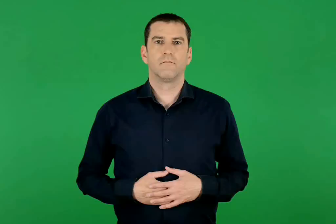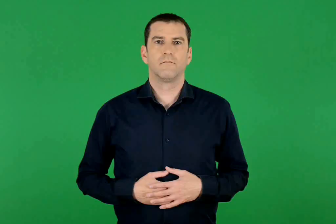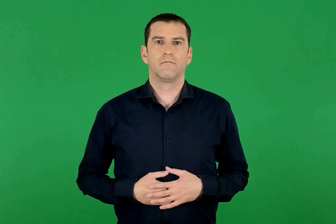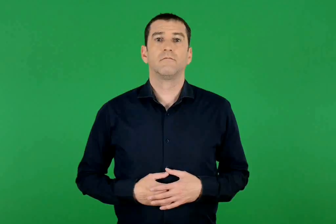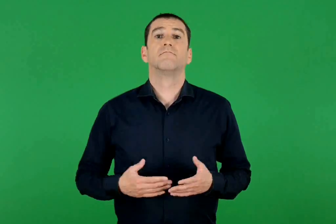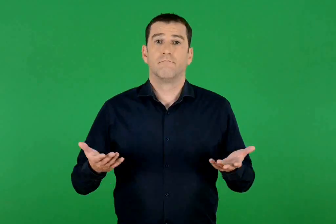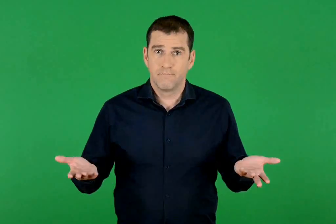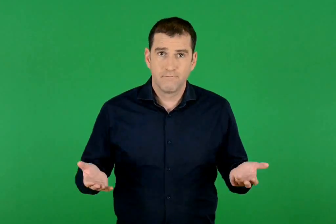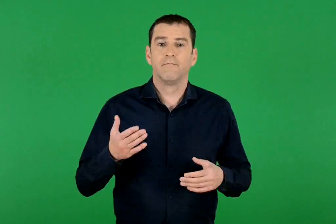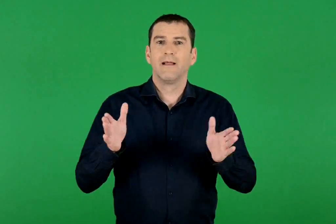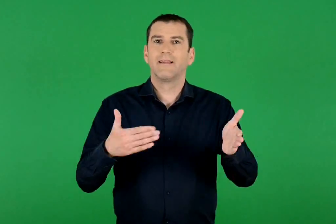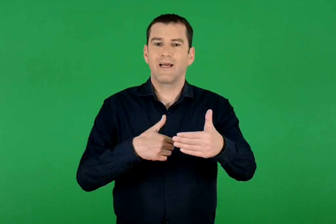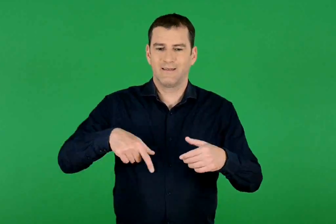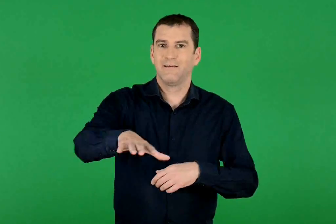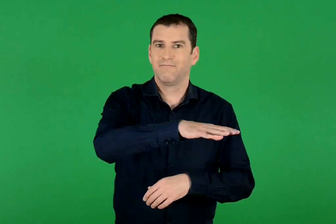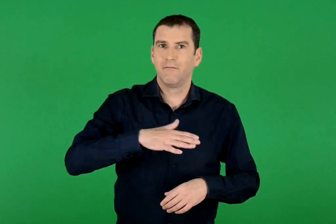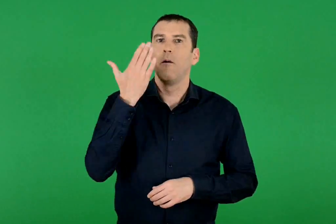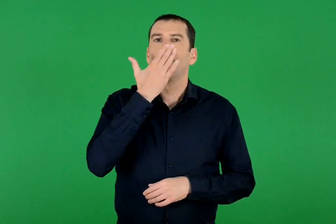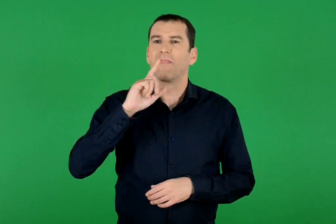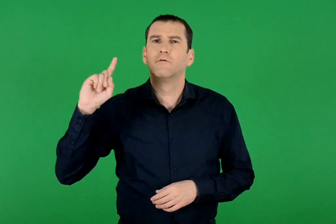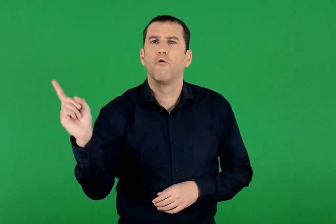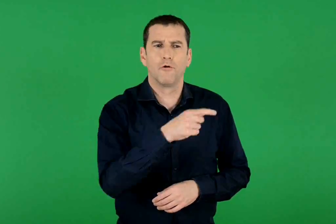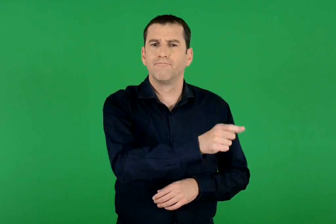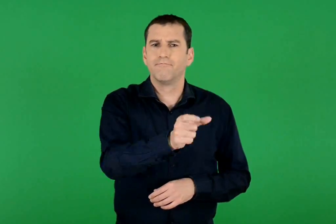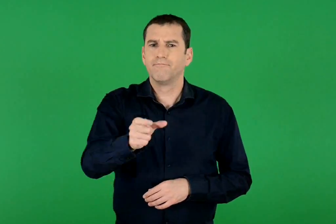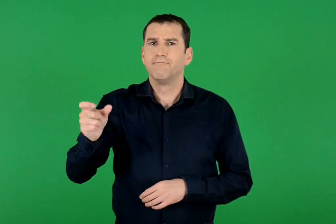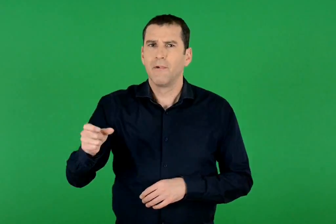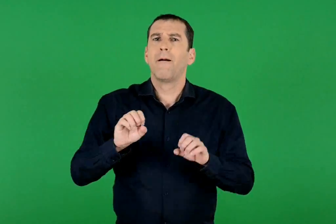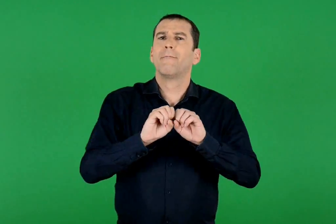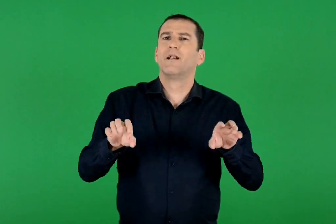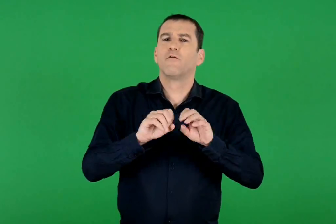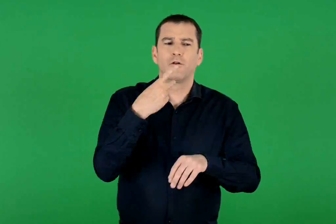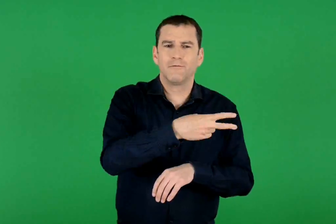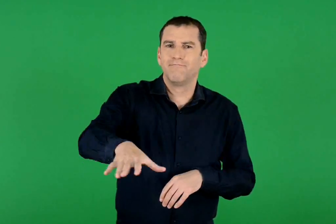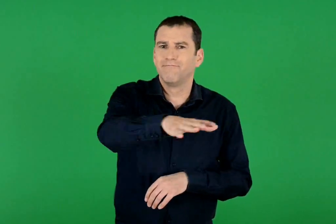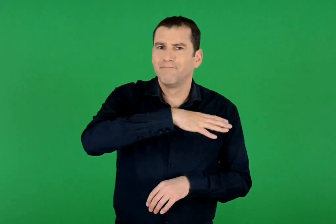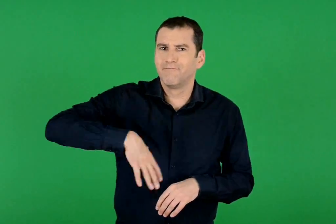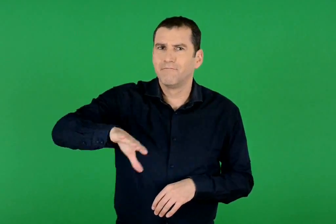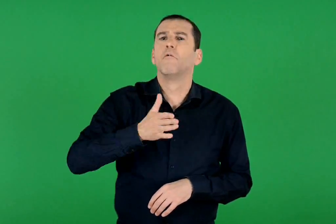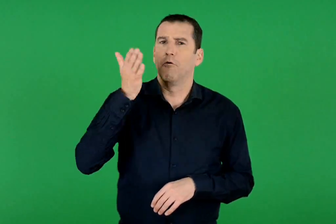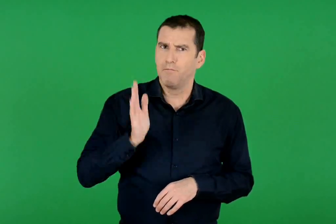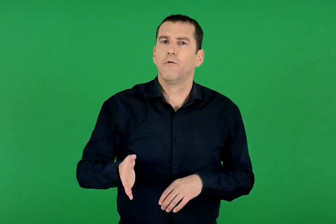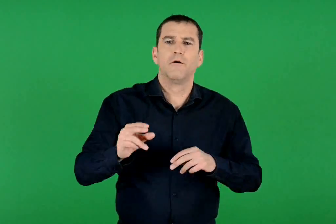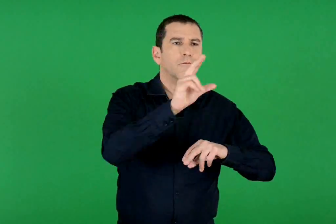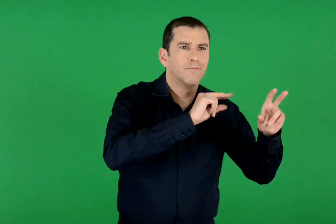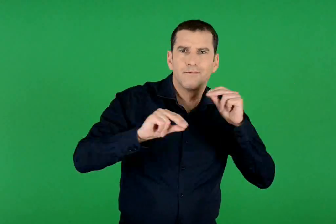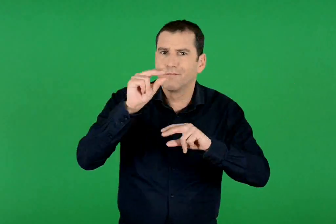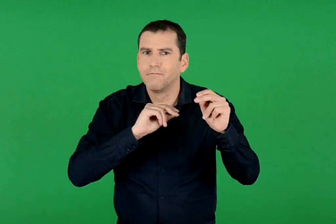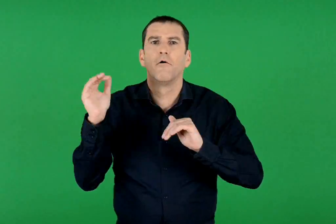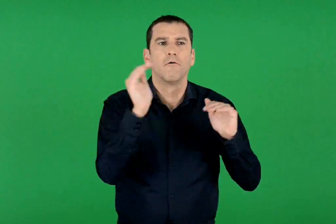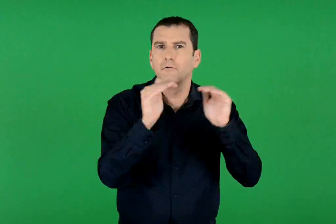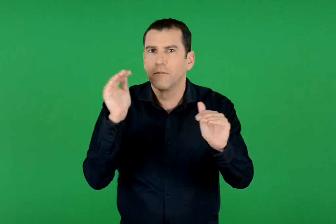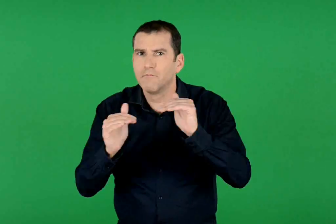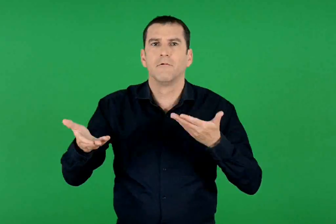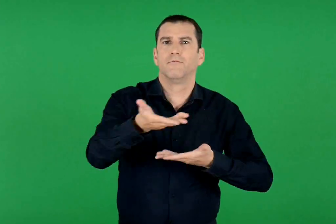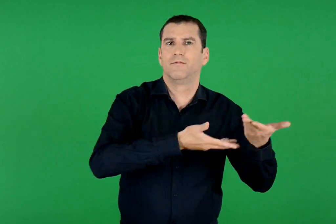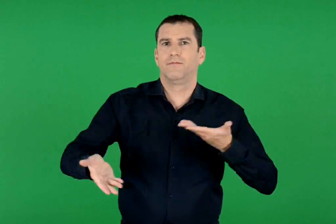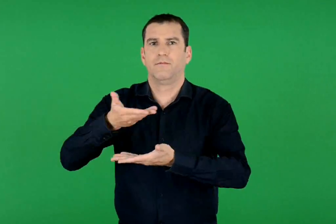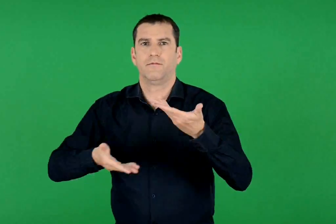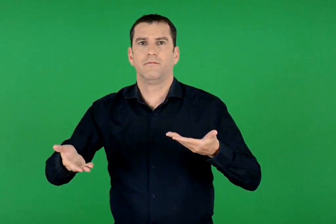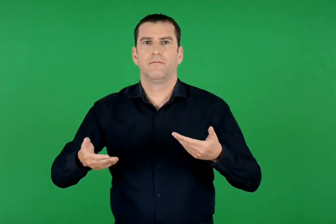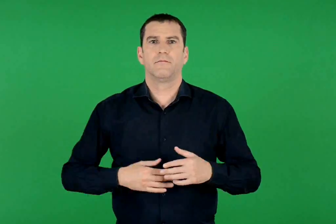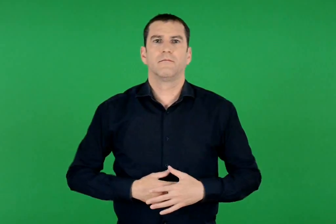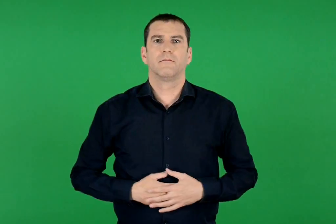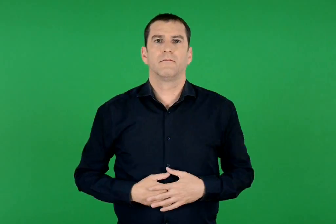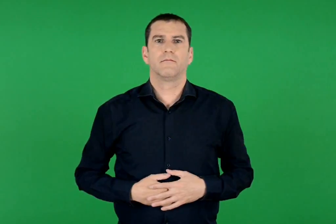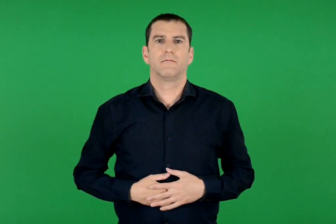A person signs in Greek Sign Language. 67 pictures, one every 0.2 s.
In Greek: έτσι , όλοι οι μαθητές της τάξης μπορούμε να μιλάμε , να ρωτάμε και να ανταλλάσσουμε τις πληροφορίες μας.
